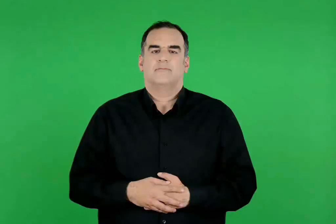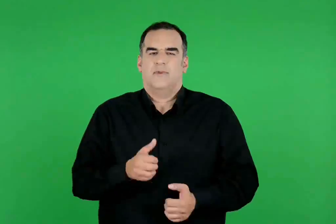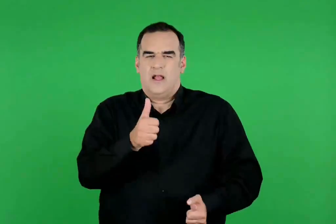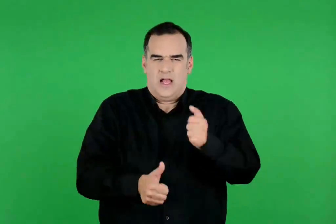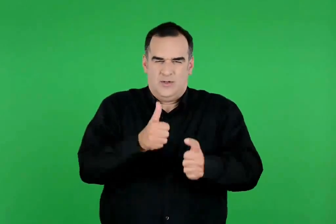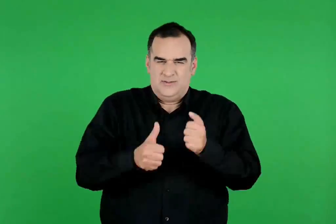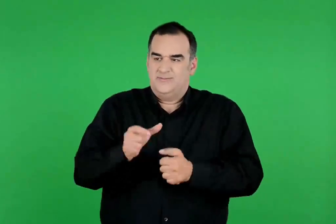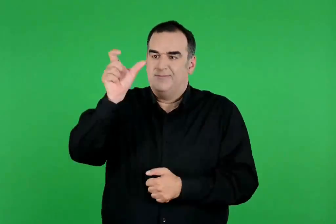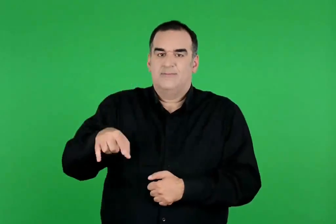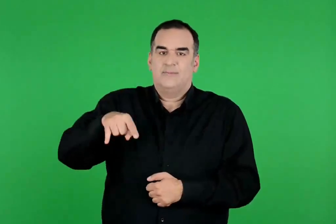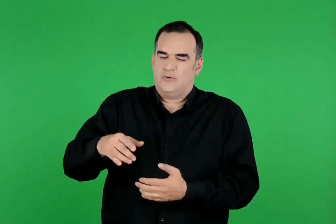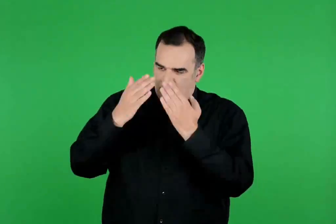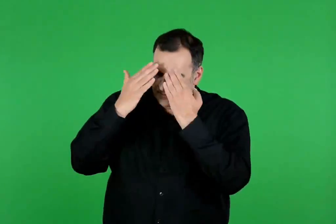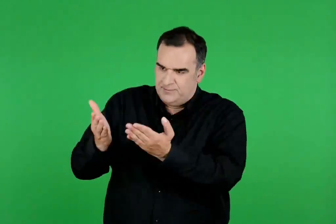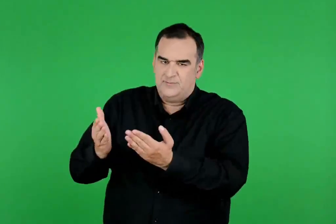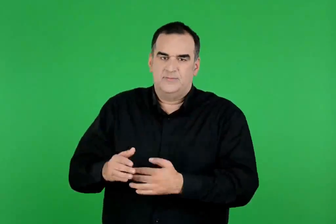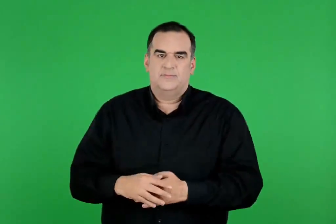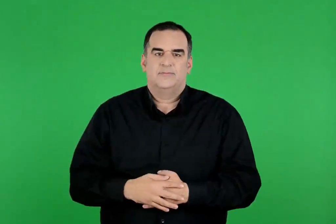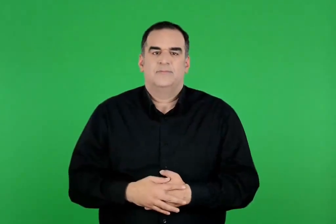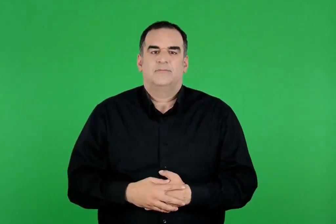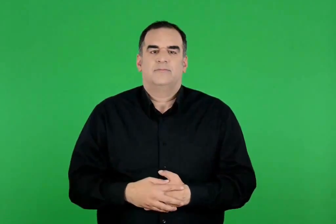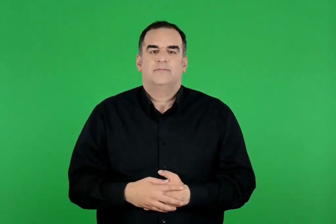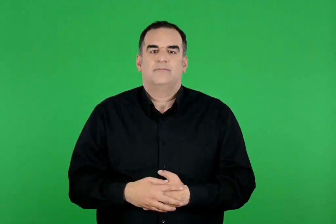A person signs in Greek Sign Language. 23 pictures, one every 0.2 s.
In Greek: αγώνες για να τιμηθεί ο πάτροκλος
